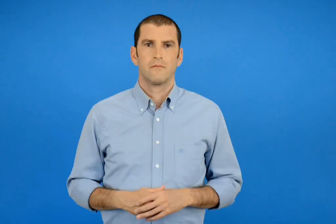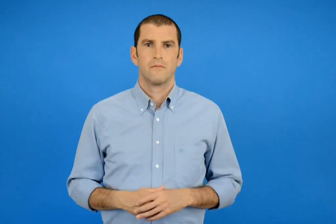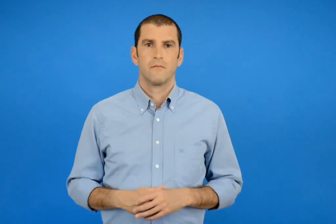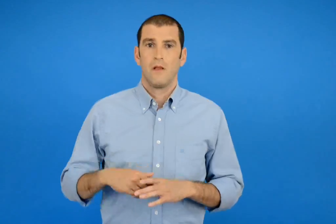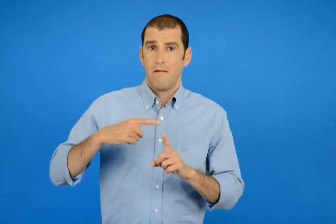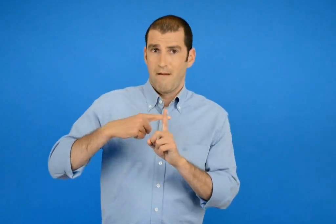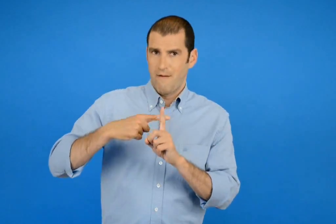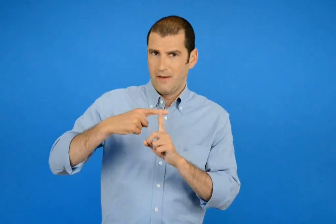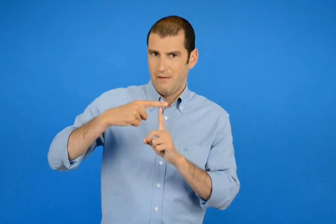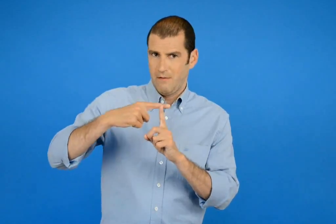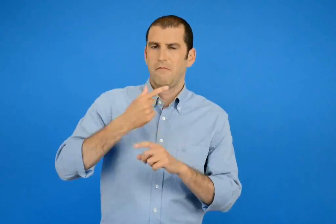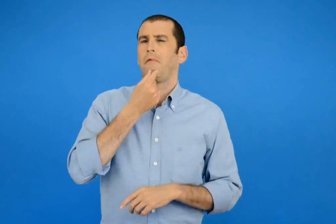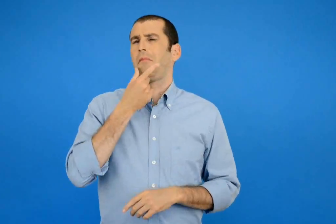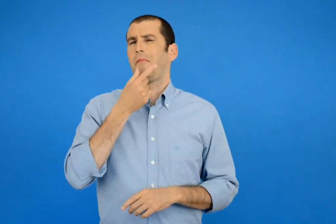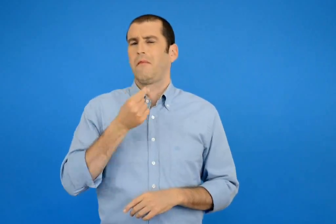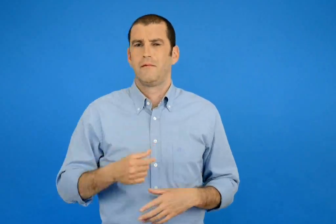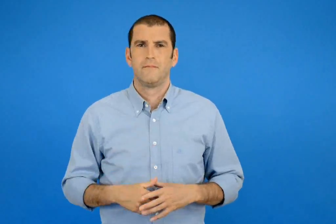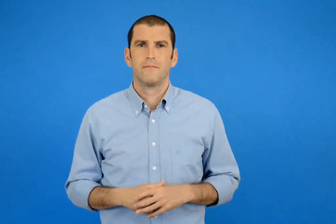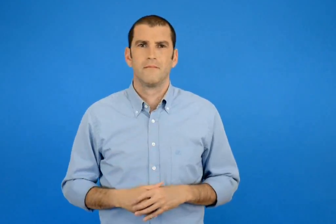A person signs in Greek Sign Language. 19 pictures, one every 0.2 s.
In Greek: με τον άβακα είναι πιο εύκολο
